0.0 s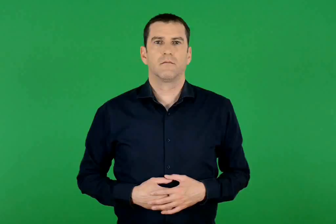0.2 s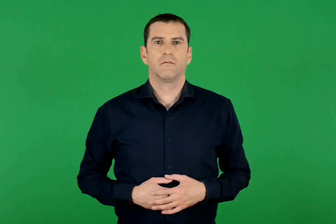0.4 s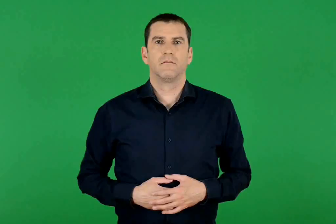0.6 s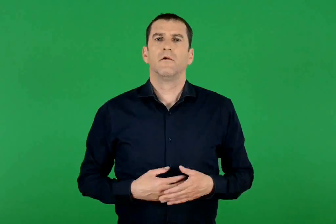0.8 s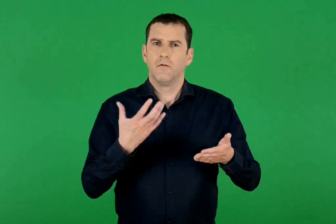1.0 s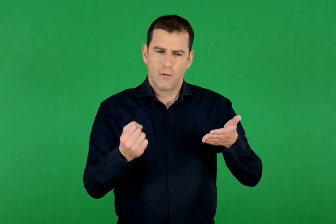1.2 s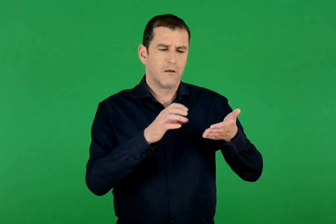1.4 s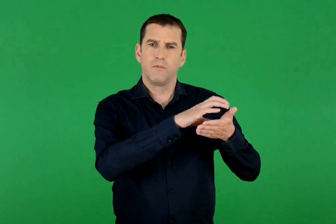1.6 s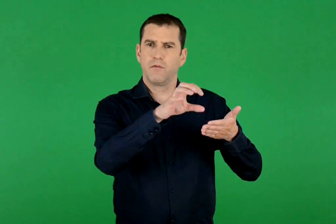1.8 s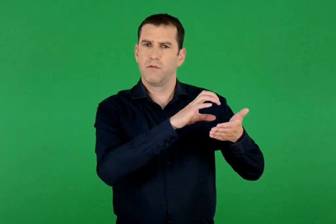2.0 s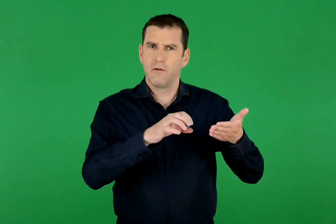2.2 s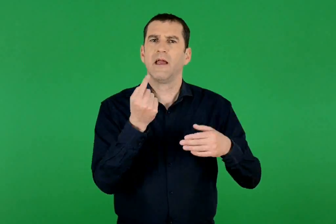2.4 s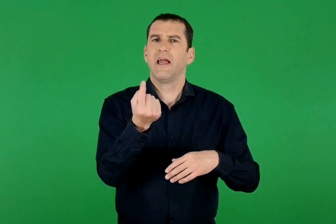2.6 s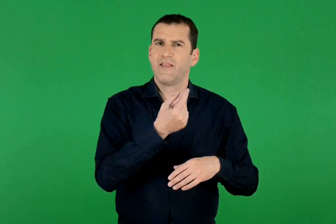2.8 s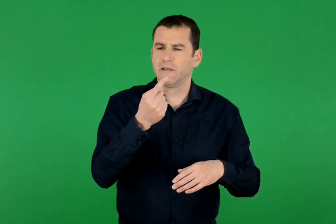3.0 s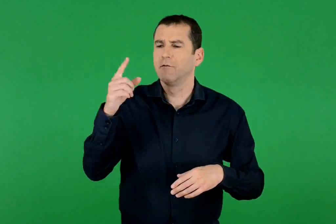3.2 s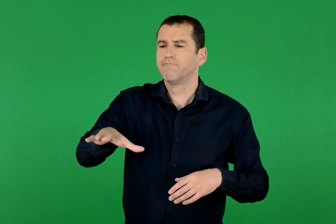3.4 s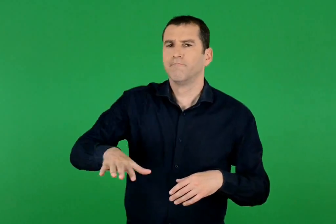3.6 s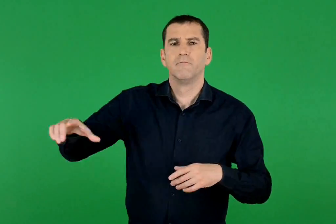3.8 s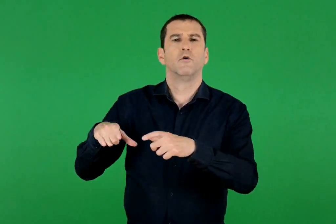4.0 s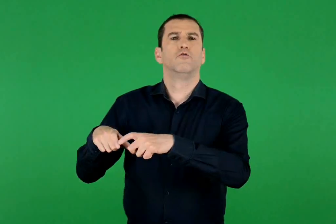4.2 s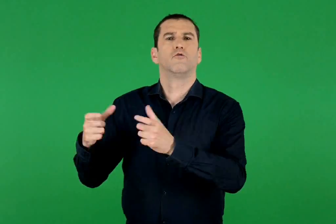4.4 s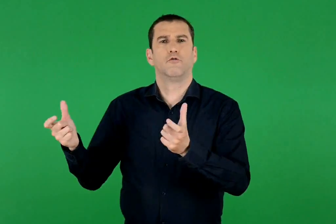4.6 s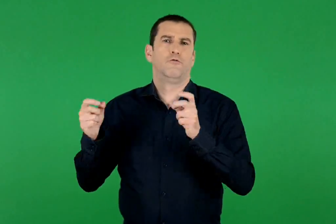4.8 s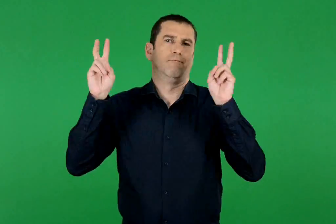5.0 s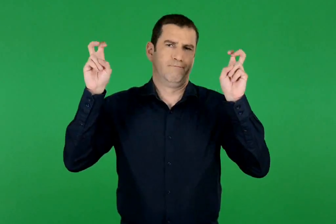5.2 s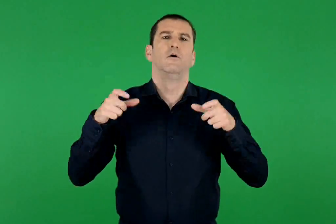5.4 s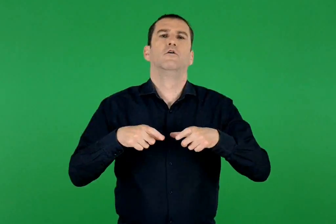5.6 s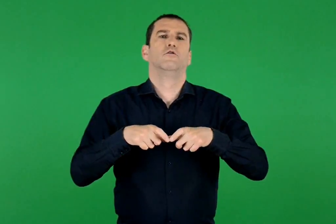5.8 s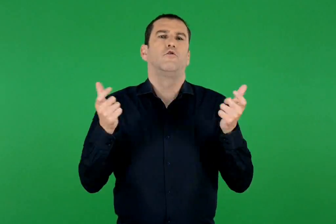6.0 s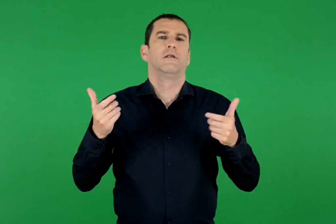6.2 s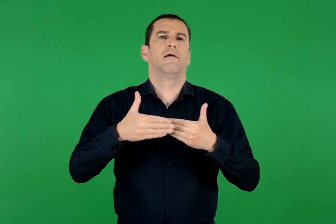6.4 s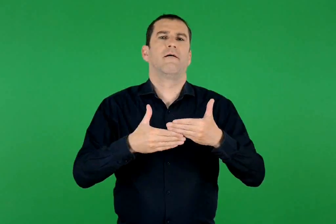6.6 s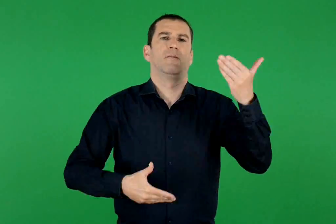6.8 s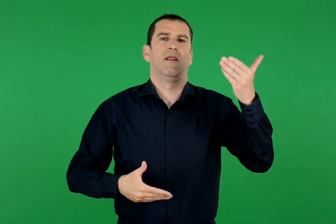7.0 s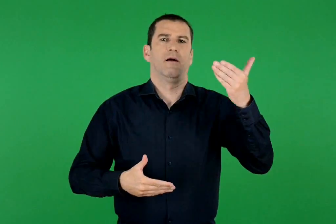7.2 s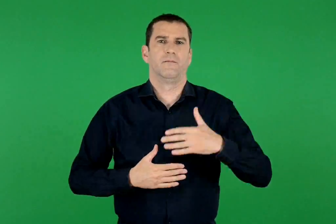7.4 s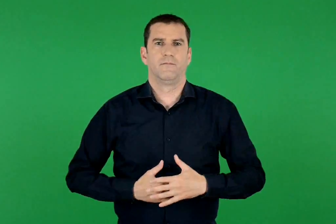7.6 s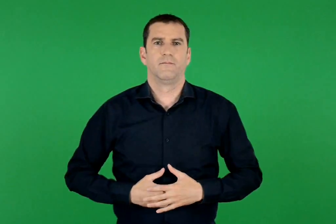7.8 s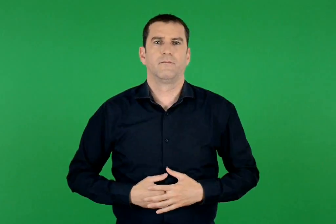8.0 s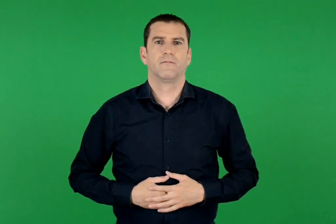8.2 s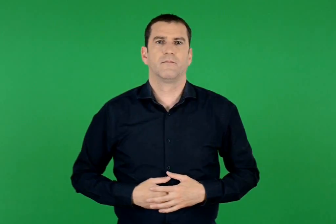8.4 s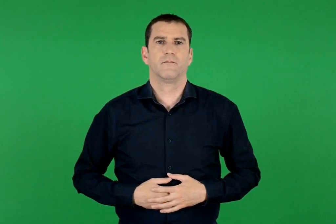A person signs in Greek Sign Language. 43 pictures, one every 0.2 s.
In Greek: που περιέχει ειδήσεις ενός σχολείου σχολική εφημερίδα
